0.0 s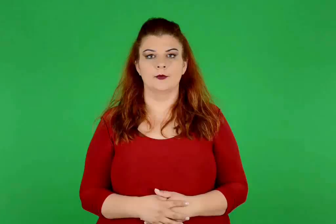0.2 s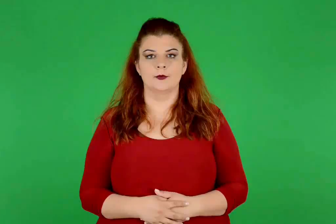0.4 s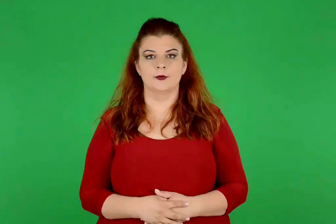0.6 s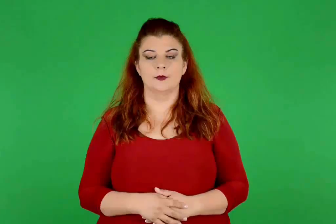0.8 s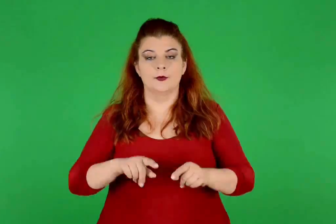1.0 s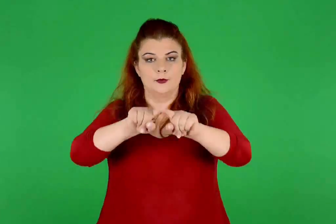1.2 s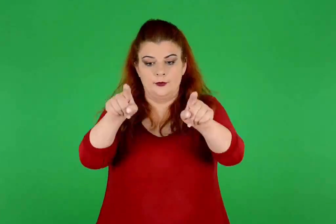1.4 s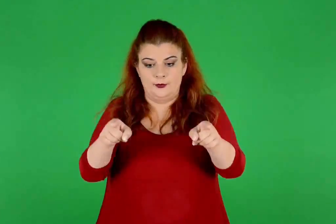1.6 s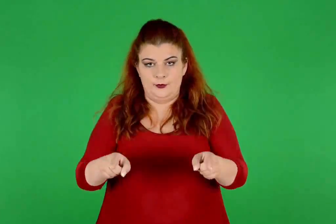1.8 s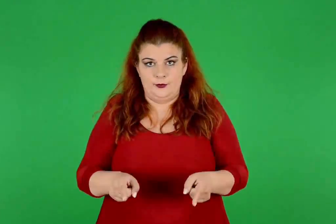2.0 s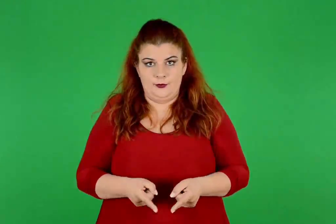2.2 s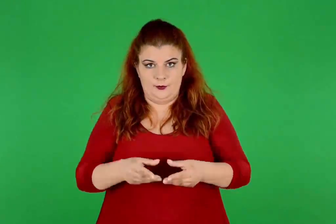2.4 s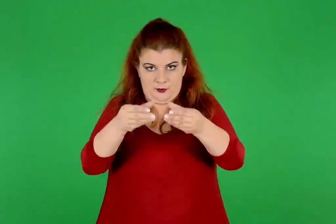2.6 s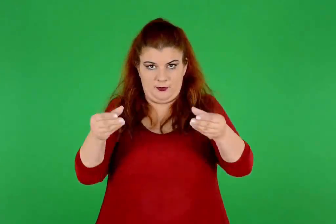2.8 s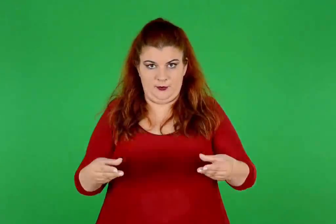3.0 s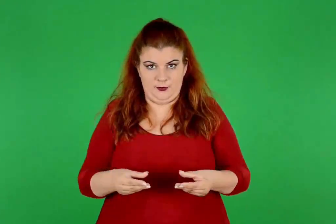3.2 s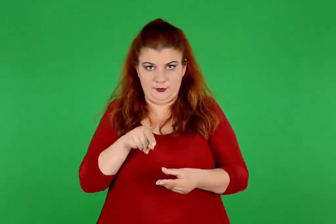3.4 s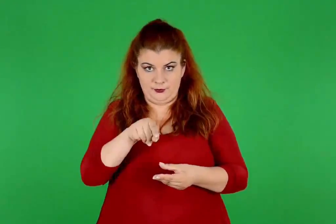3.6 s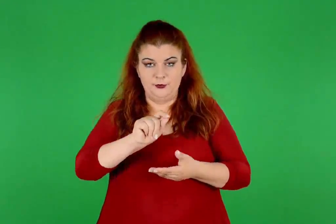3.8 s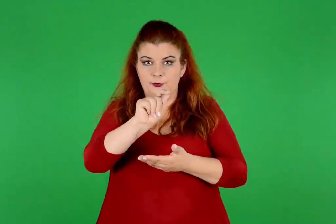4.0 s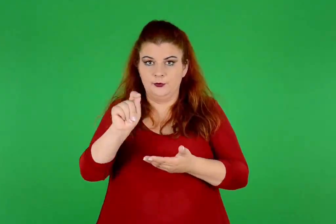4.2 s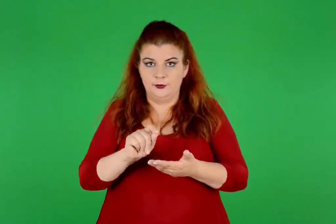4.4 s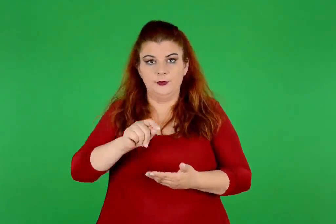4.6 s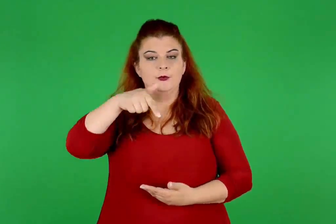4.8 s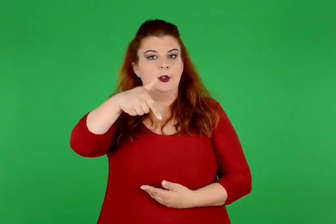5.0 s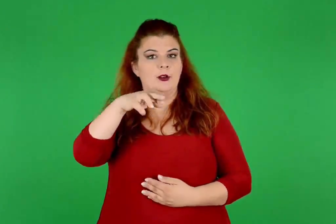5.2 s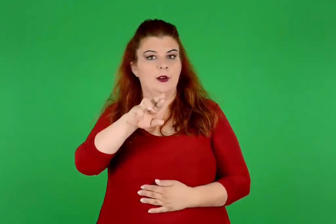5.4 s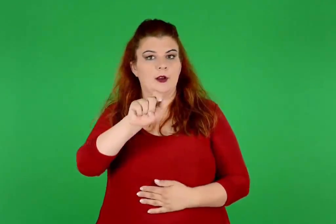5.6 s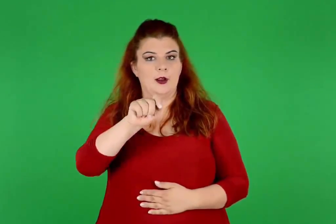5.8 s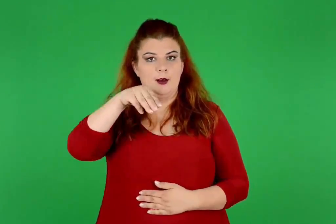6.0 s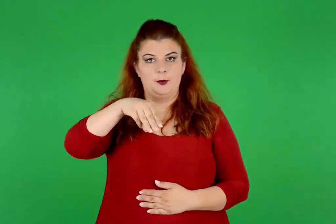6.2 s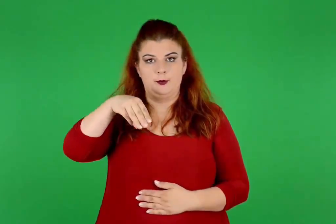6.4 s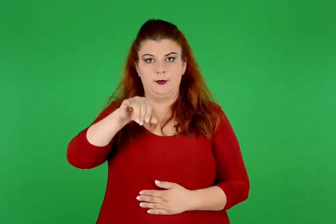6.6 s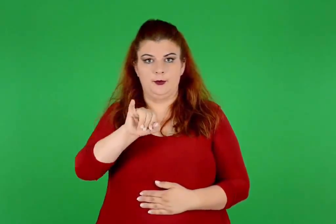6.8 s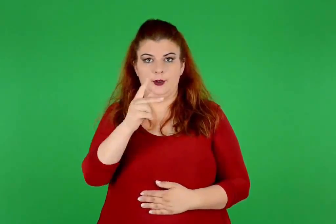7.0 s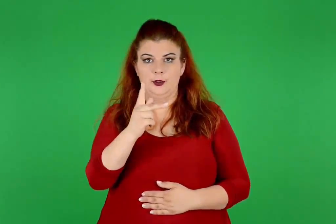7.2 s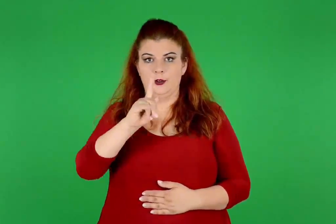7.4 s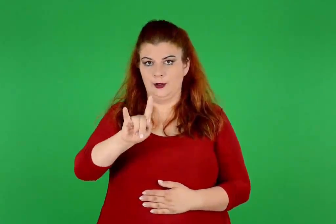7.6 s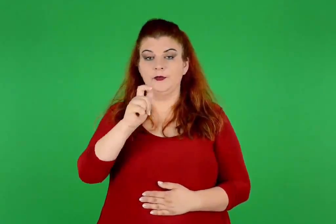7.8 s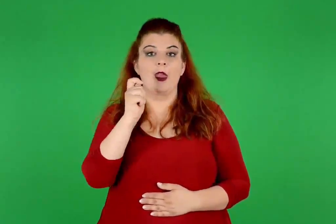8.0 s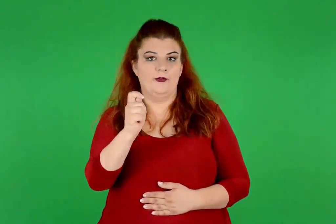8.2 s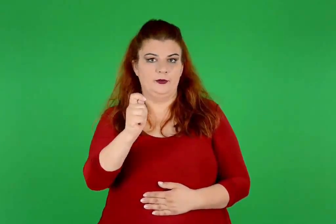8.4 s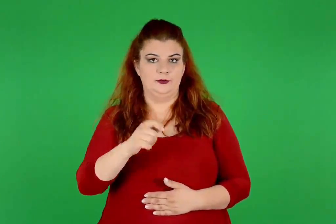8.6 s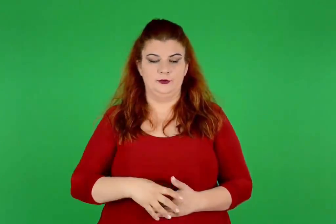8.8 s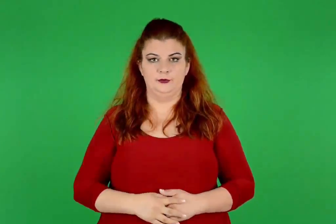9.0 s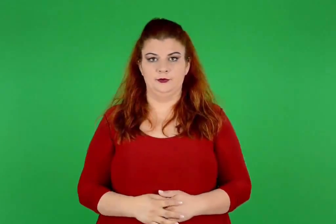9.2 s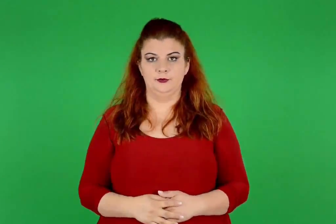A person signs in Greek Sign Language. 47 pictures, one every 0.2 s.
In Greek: πινακίδα με γραμμική α
